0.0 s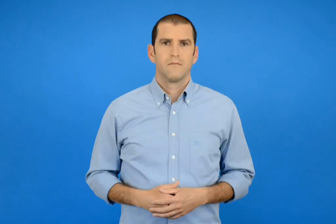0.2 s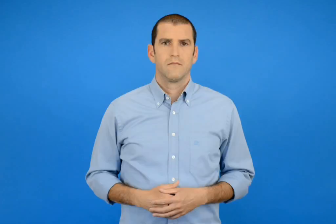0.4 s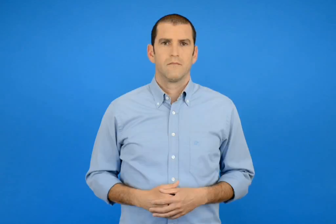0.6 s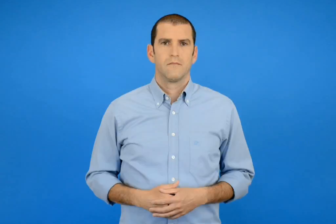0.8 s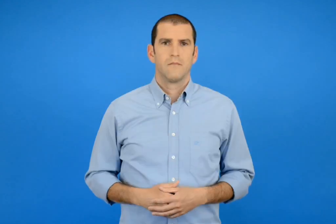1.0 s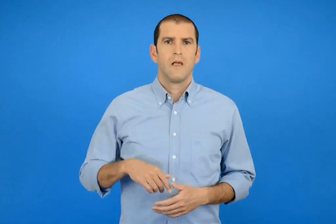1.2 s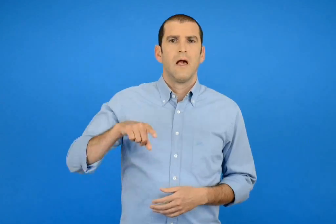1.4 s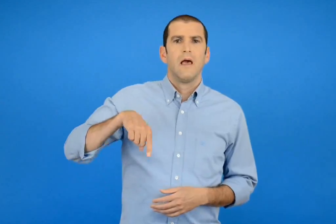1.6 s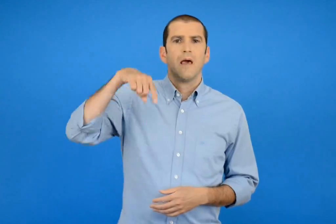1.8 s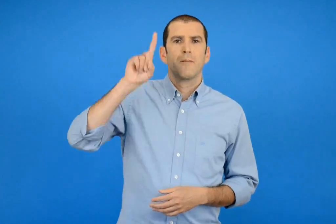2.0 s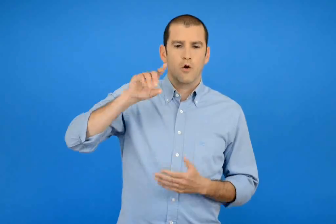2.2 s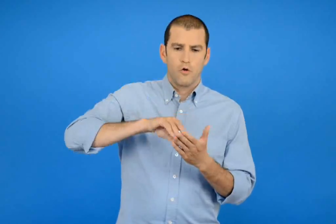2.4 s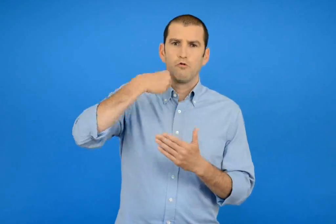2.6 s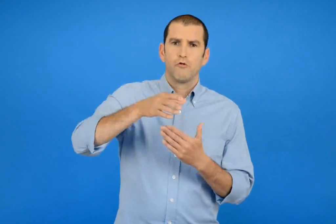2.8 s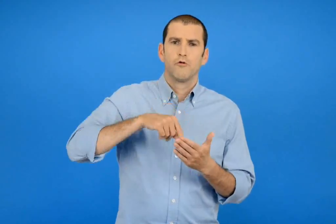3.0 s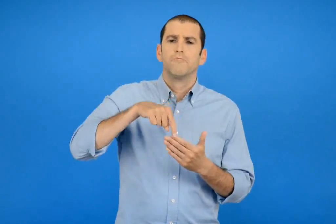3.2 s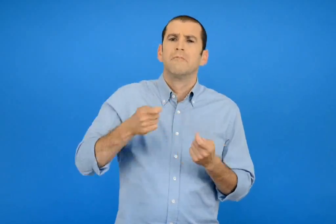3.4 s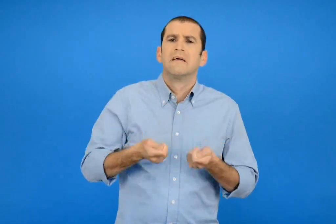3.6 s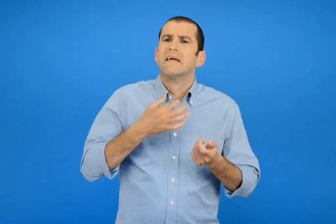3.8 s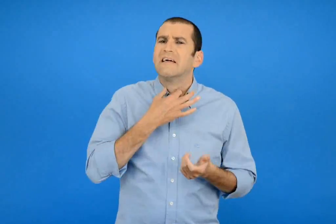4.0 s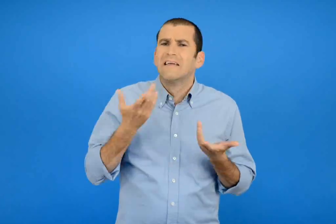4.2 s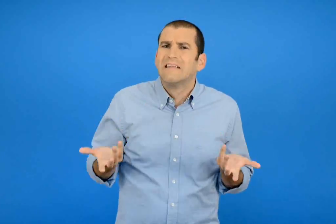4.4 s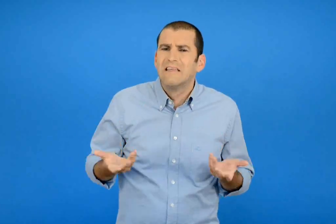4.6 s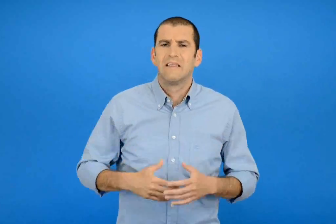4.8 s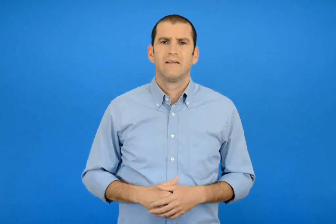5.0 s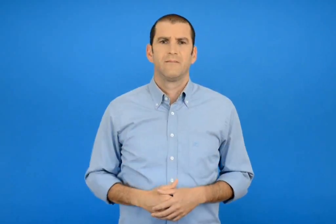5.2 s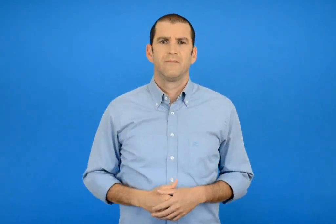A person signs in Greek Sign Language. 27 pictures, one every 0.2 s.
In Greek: σε τι μας χρησιμεύει το ημερολόγιο ;
